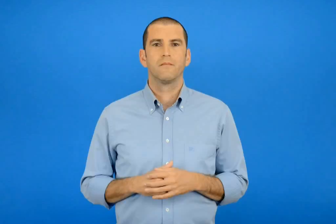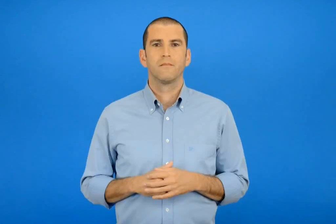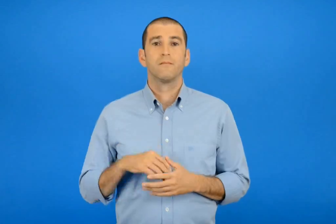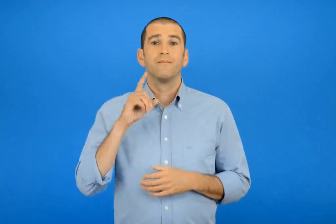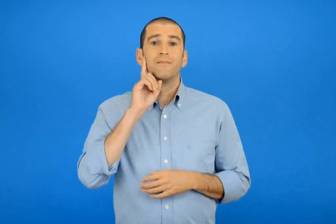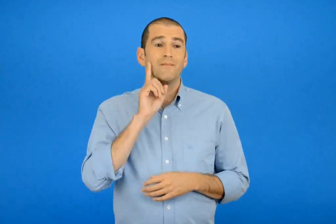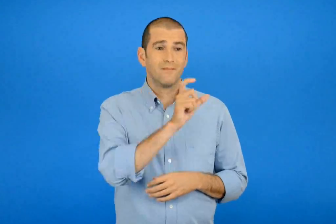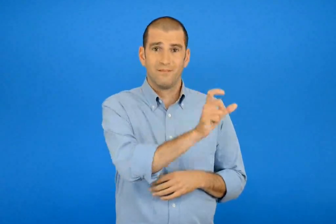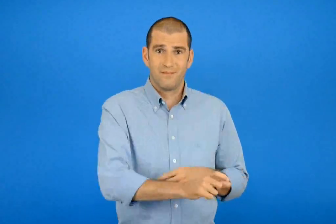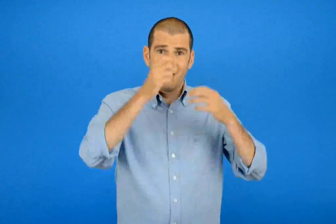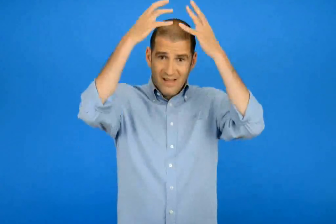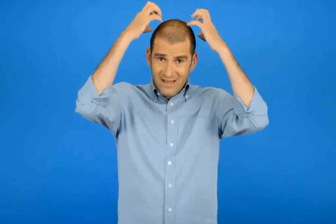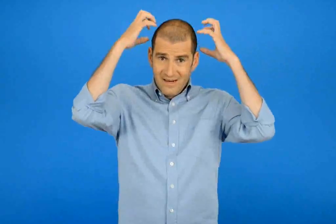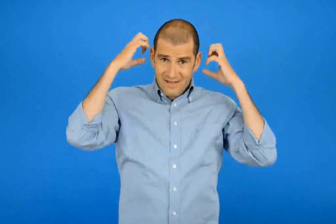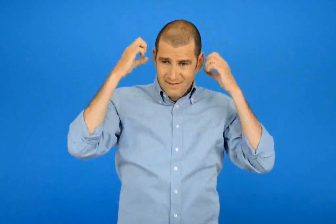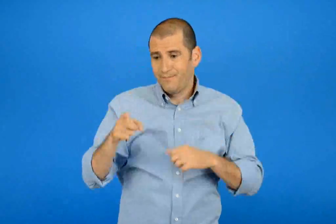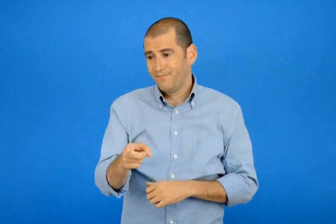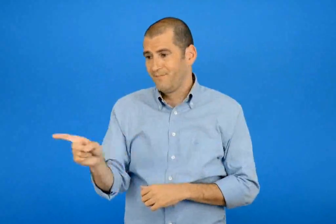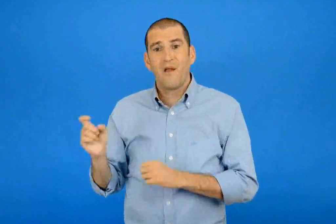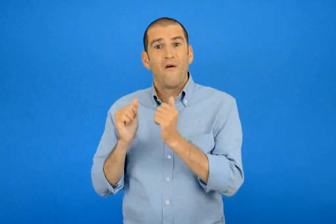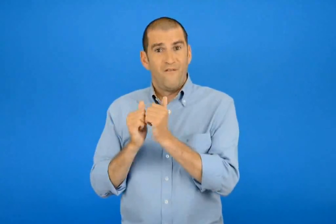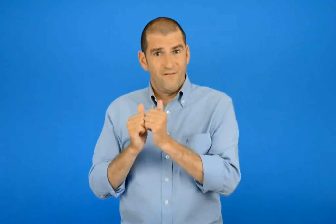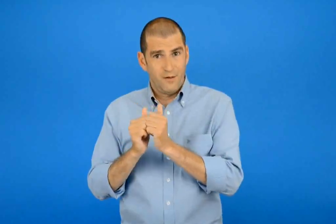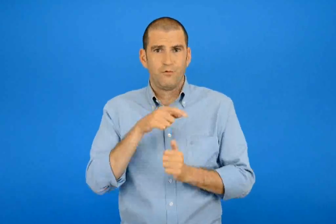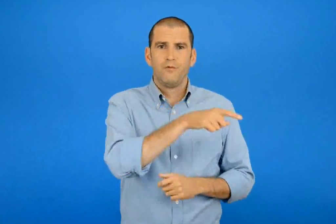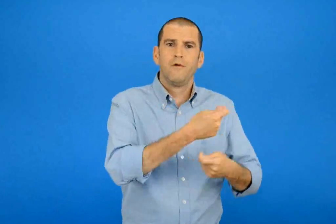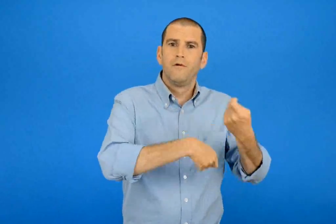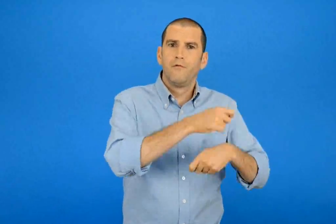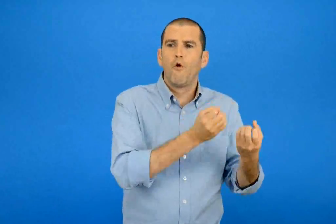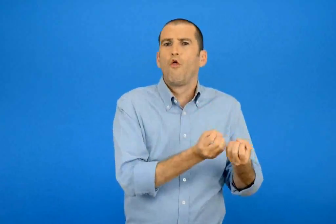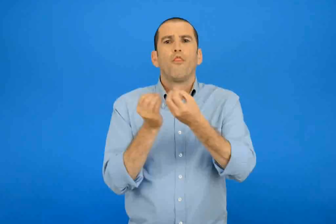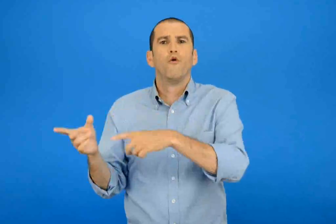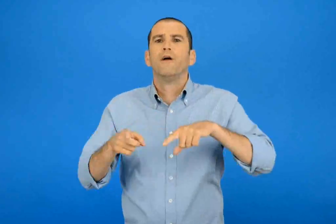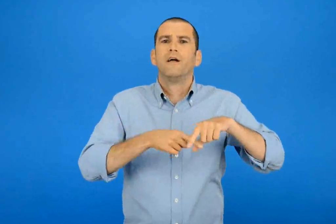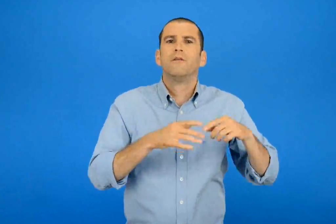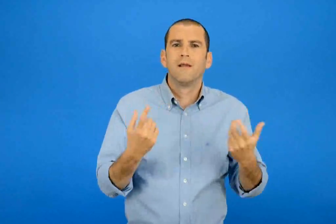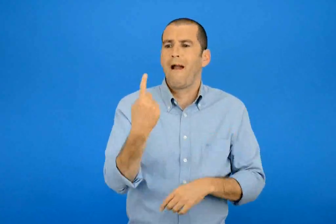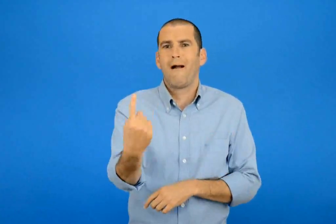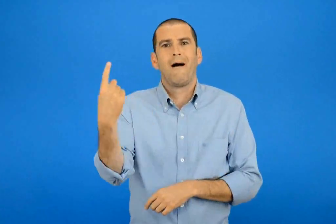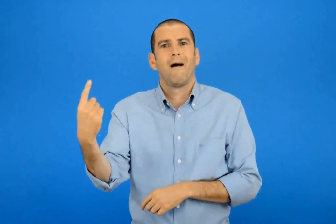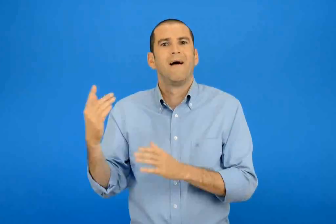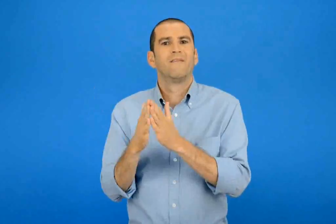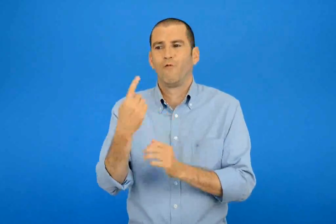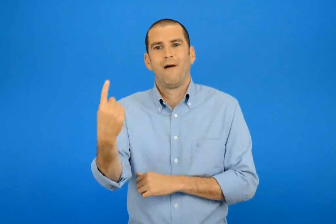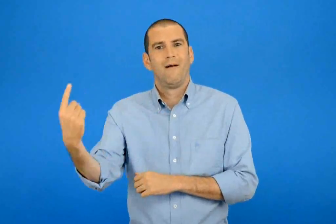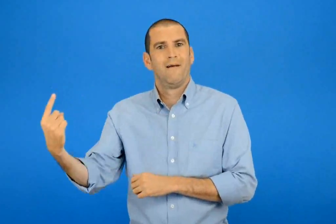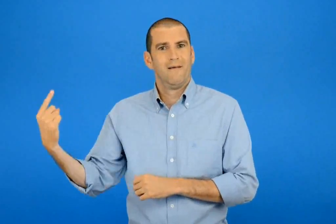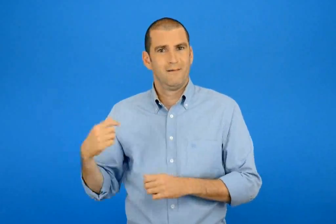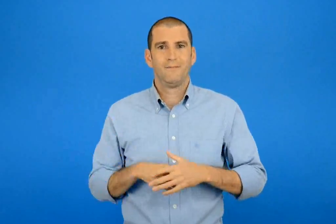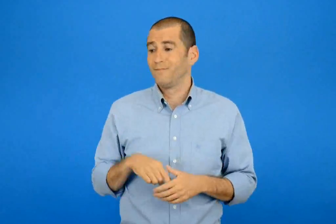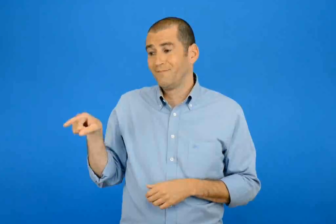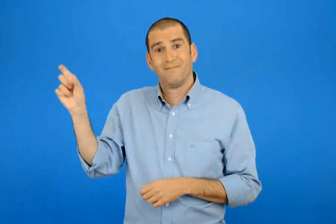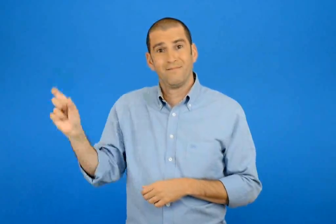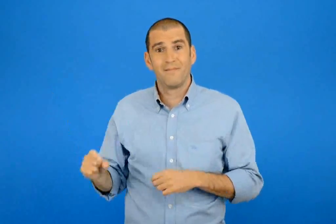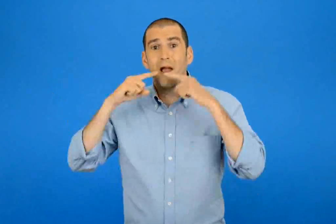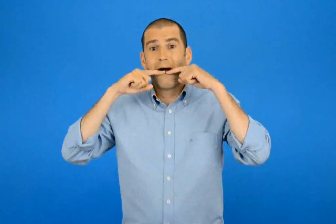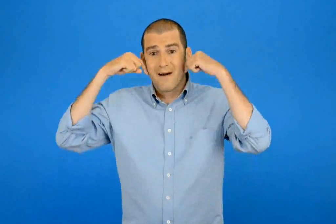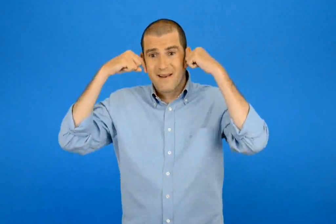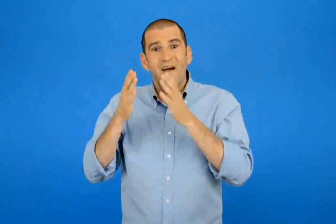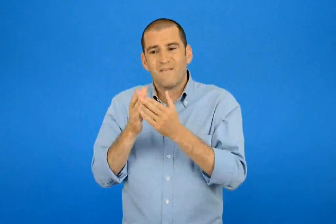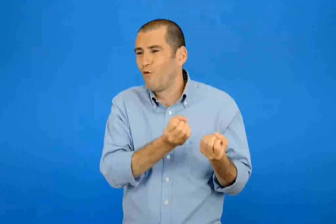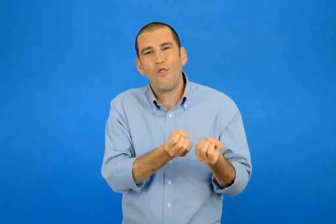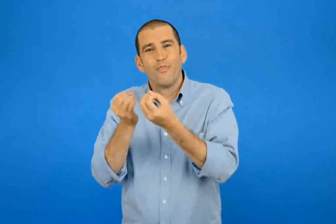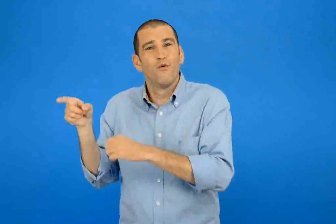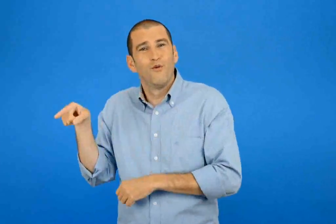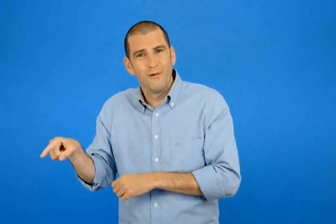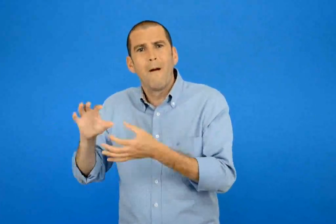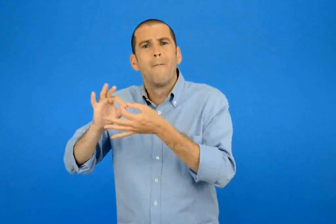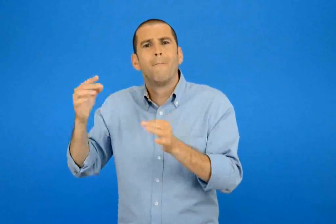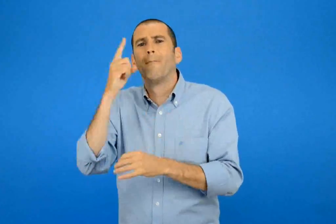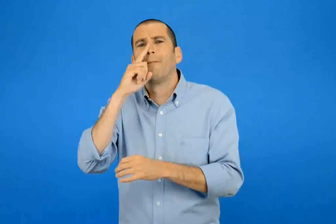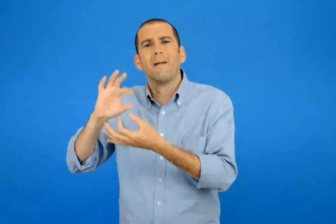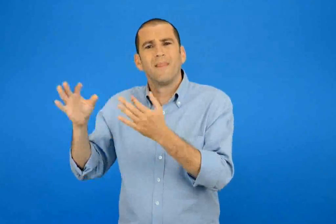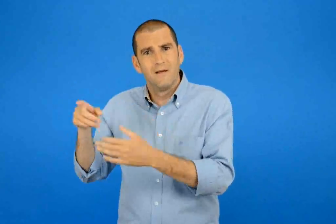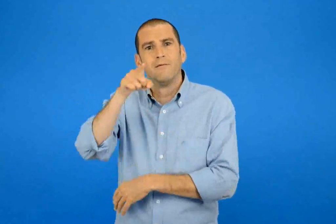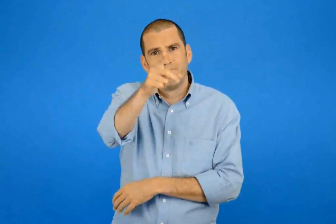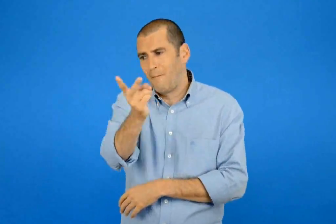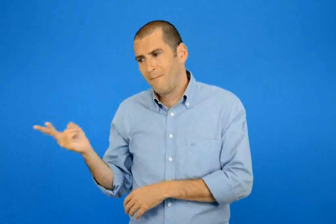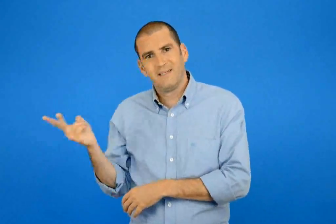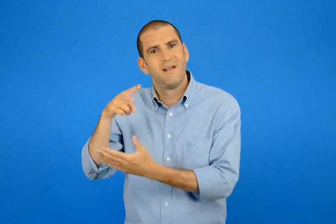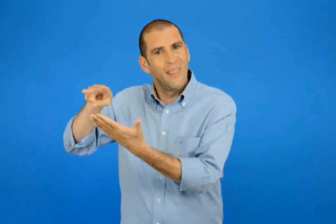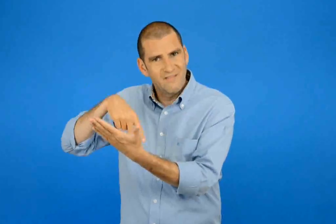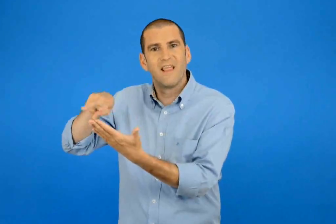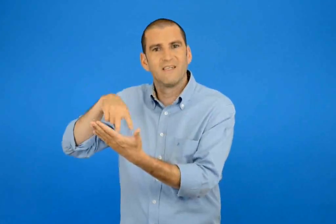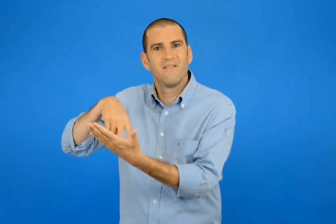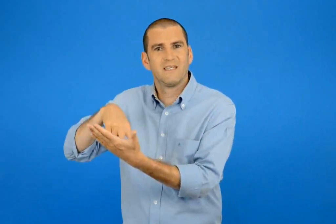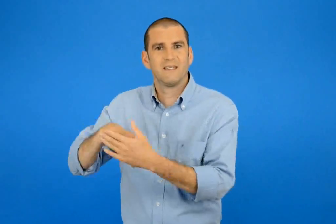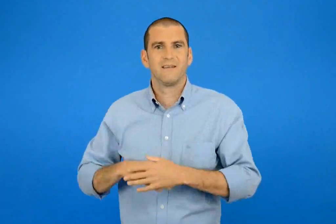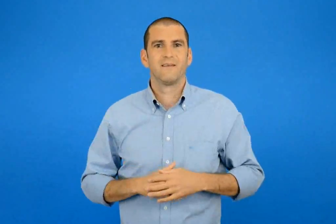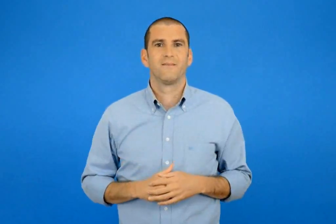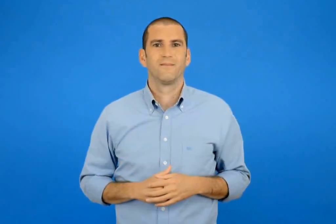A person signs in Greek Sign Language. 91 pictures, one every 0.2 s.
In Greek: η γαληνή αγόρασε στους φίλους της από ένα βιβλίο ως χριστουγεννιάτικο δώρο διάβασε και εσύ ένα παραμύθι από το βιβλίο που χάρισε στη χαρά
